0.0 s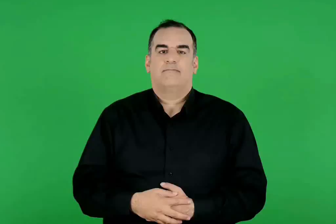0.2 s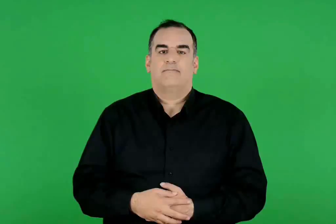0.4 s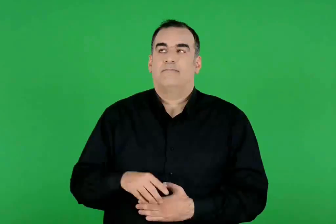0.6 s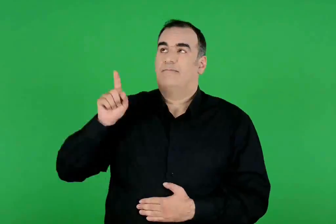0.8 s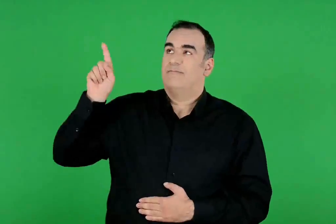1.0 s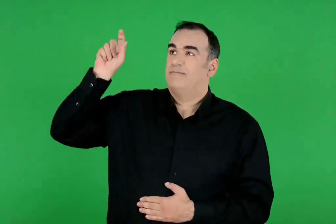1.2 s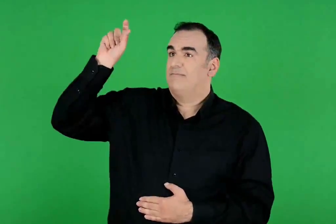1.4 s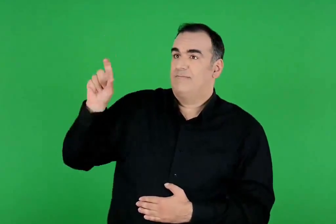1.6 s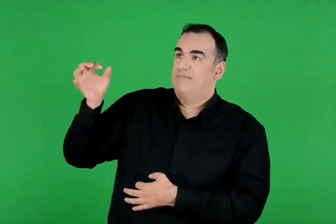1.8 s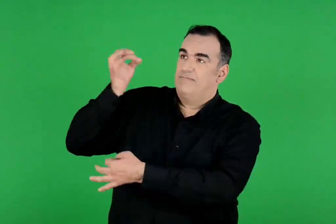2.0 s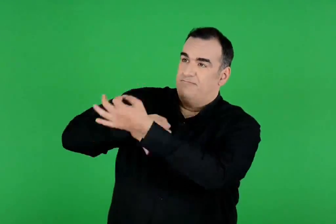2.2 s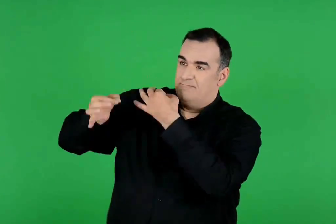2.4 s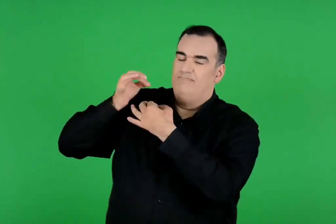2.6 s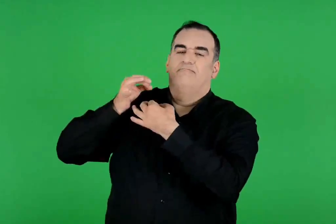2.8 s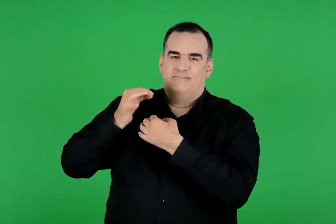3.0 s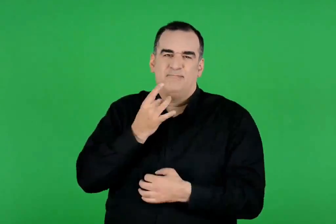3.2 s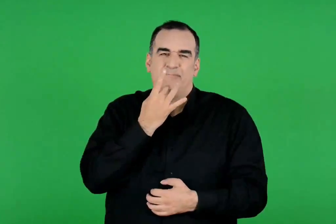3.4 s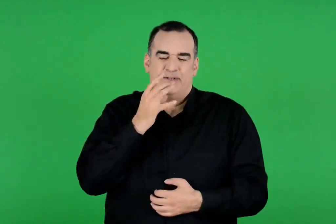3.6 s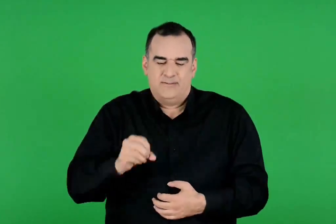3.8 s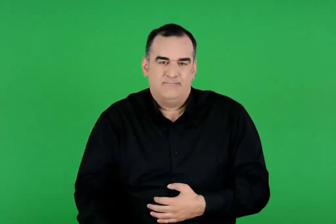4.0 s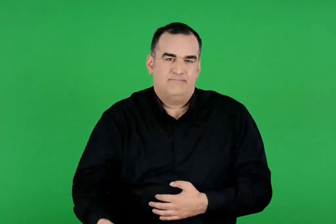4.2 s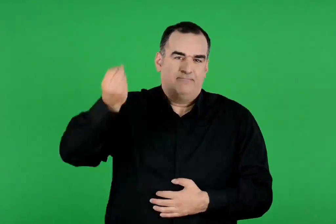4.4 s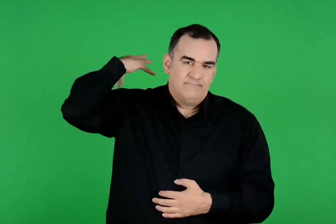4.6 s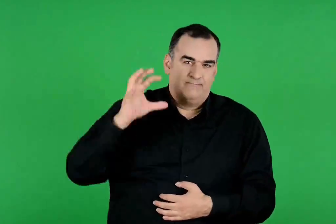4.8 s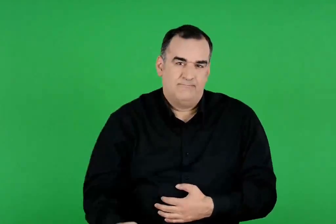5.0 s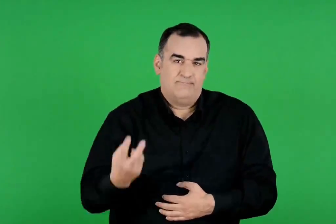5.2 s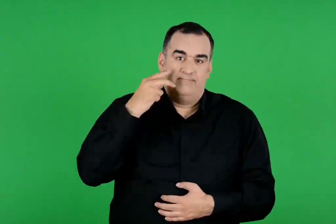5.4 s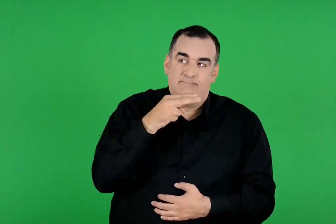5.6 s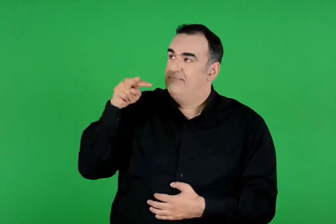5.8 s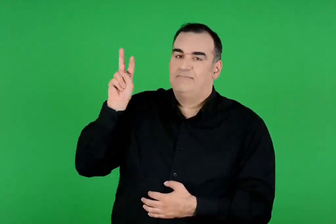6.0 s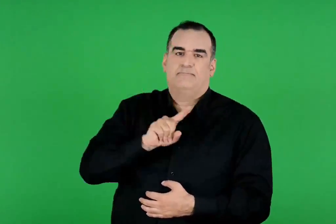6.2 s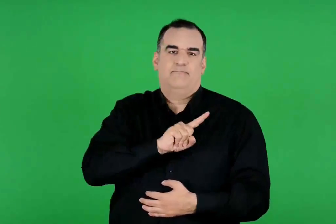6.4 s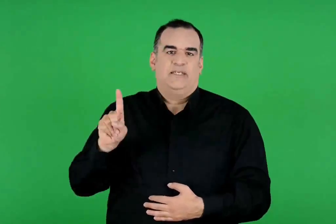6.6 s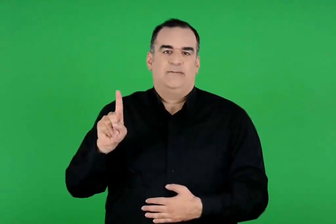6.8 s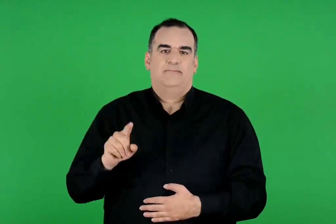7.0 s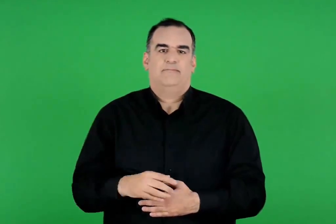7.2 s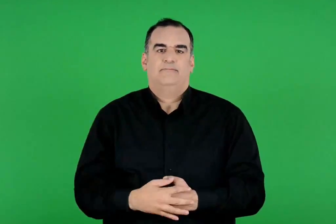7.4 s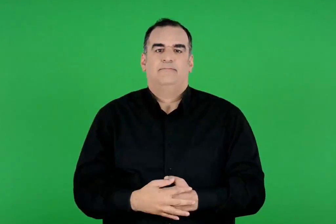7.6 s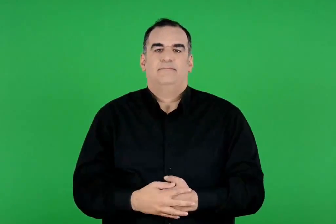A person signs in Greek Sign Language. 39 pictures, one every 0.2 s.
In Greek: εκείνος τους συμβούλεψε να ρίχνουν πέτρες πίσω τους και να μη γυρίσουν να κοιτάξουν
